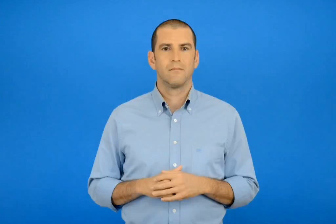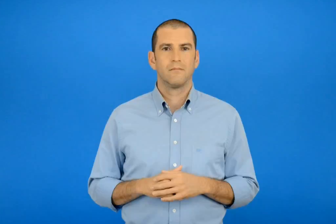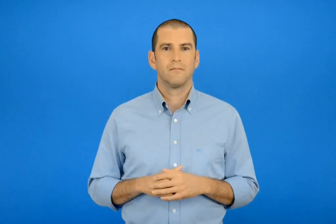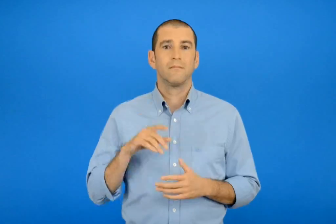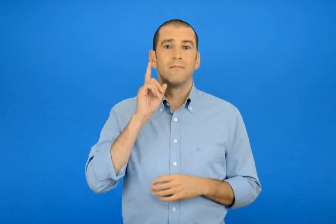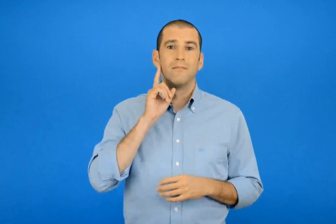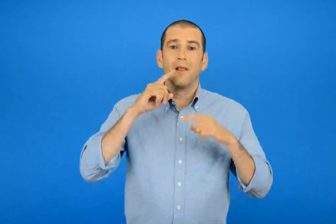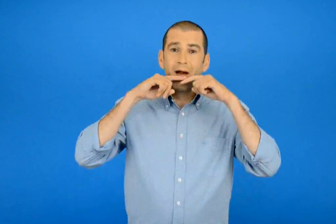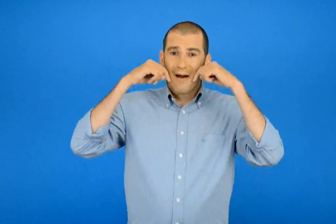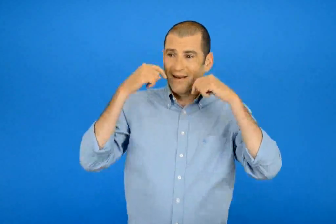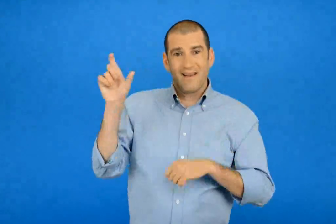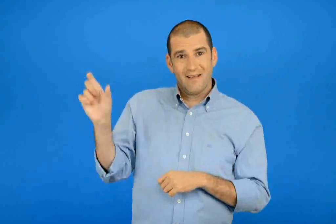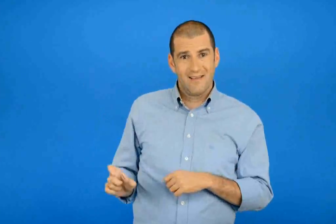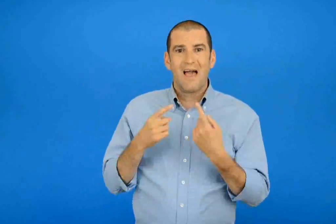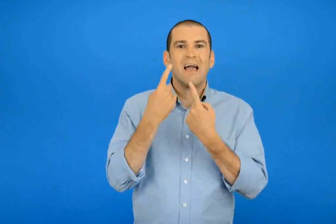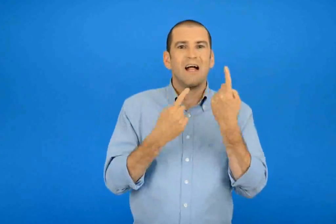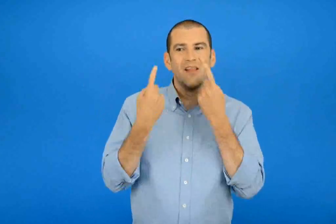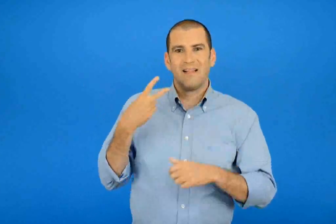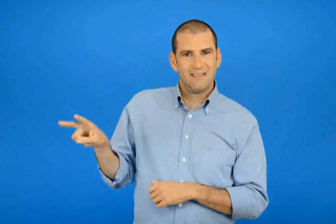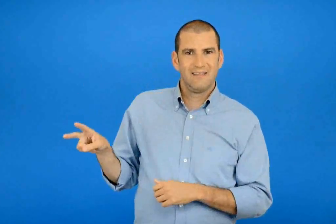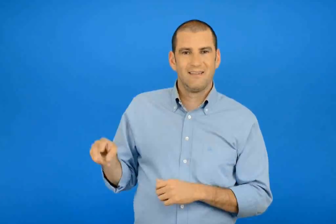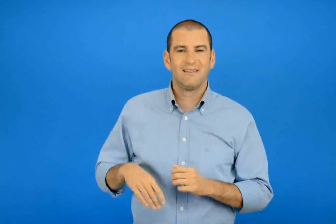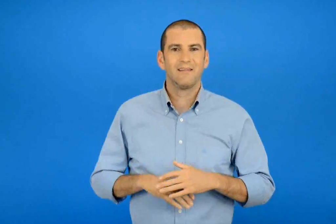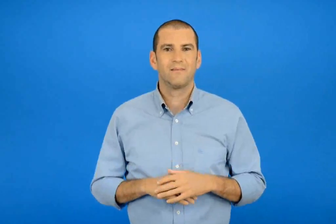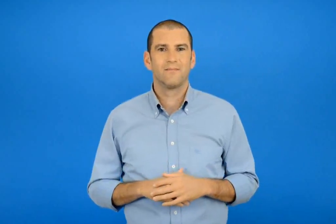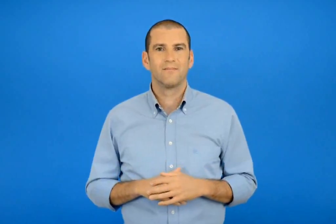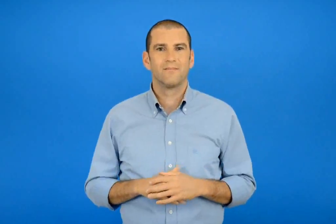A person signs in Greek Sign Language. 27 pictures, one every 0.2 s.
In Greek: τα γενέθλια της χαράς
